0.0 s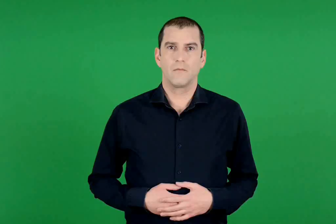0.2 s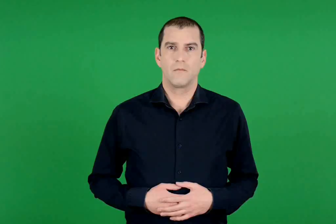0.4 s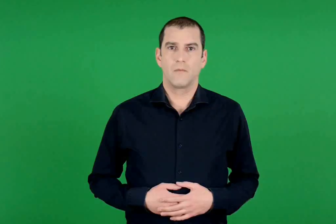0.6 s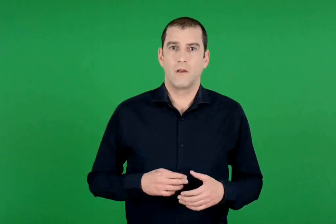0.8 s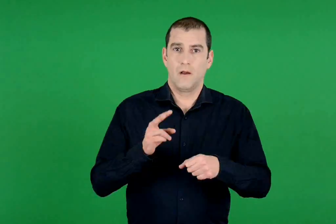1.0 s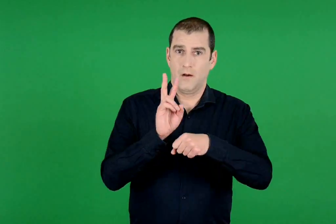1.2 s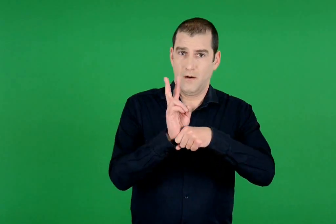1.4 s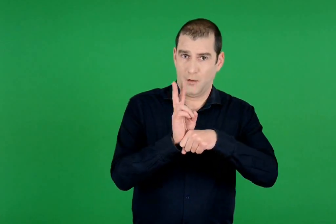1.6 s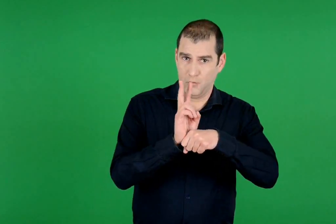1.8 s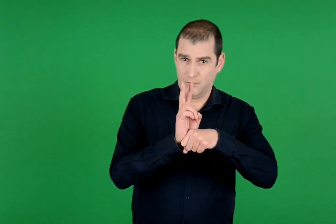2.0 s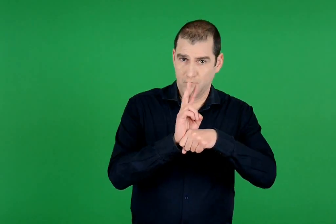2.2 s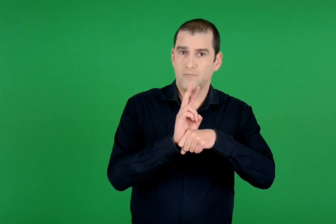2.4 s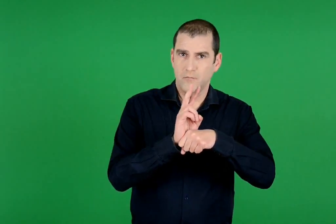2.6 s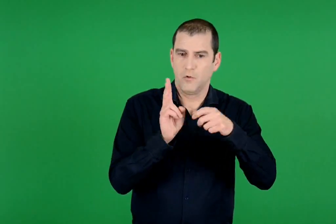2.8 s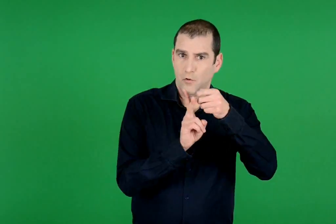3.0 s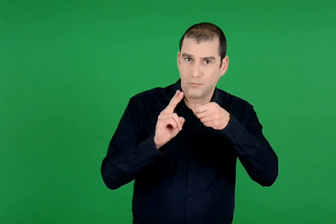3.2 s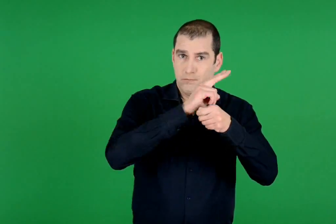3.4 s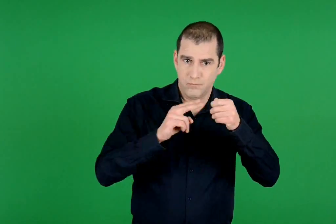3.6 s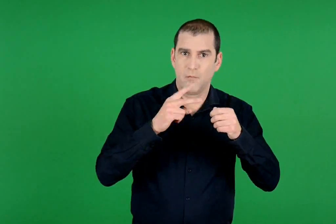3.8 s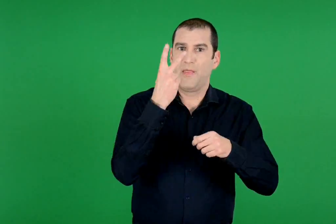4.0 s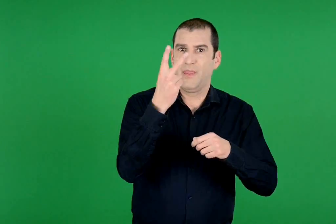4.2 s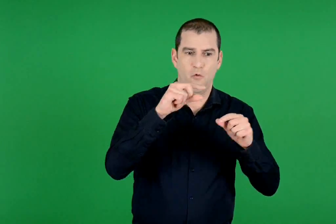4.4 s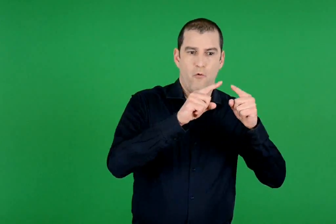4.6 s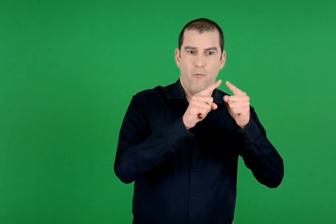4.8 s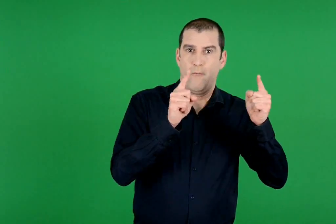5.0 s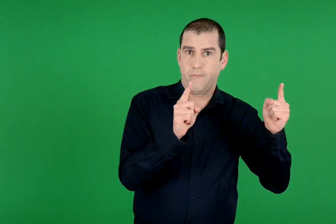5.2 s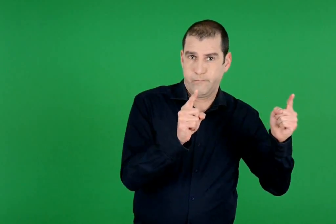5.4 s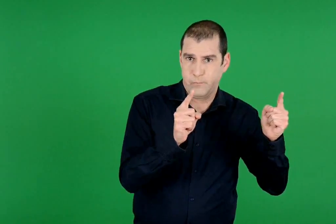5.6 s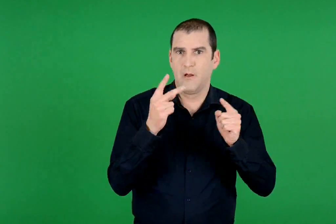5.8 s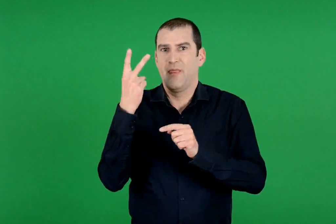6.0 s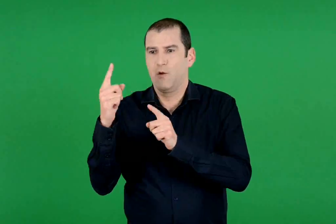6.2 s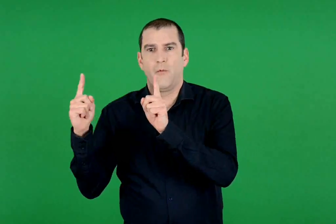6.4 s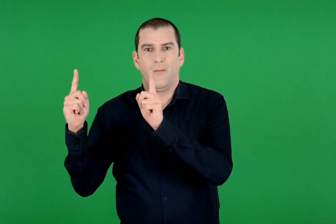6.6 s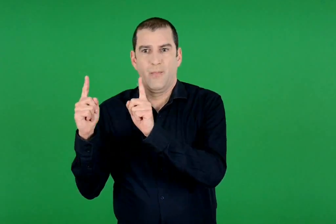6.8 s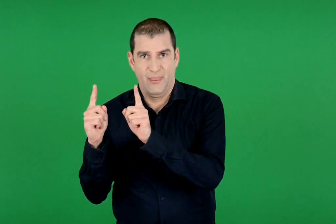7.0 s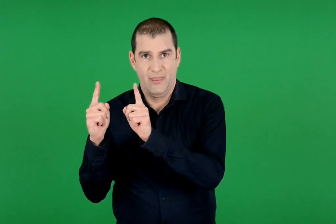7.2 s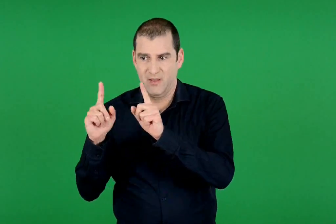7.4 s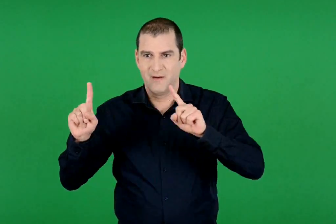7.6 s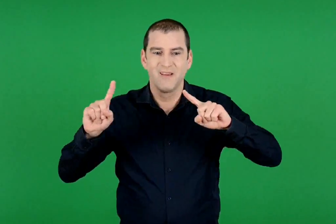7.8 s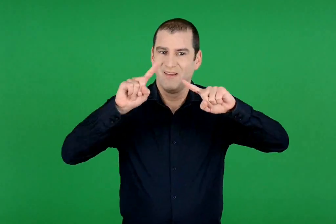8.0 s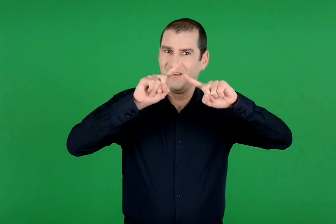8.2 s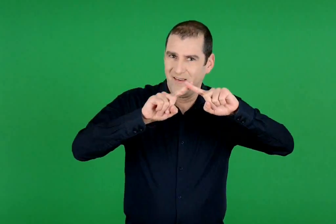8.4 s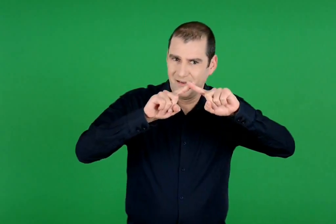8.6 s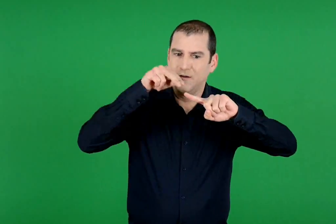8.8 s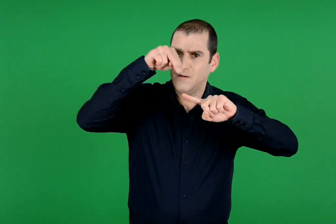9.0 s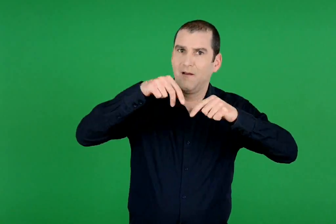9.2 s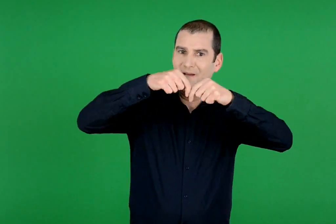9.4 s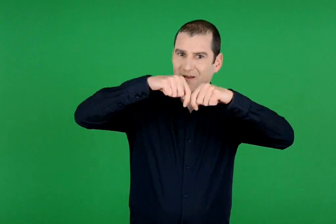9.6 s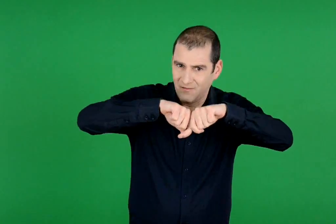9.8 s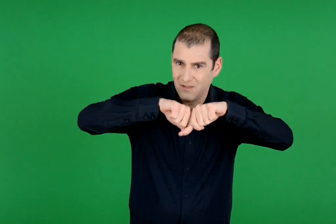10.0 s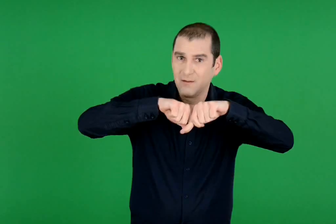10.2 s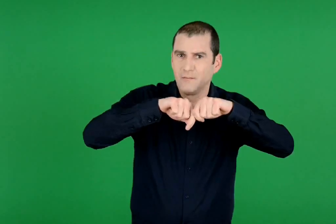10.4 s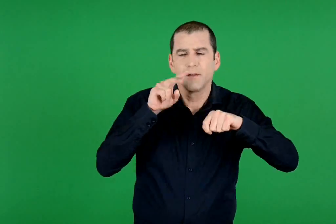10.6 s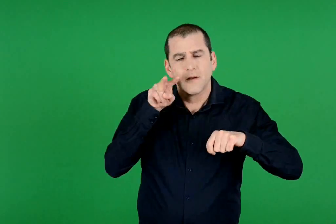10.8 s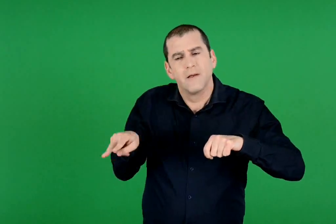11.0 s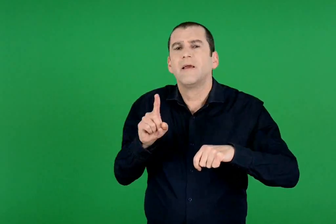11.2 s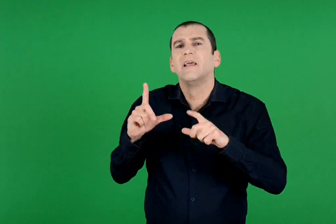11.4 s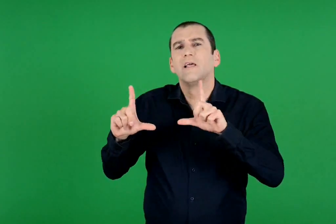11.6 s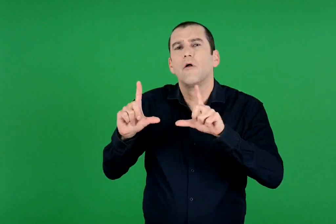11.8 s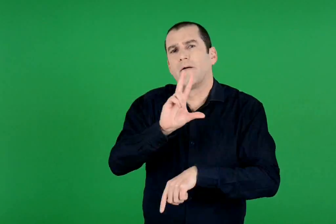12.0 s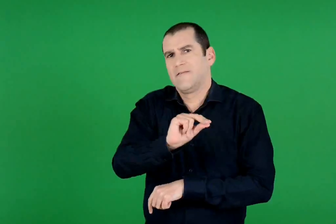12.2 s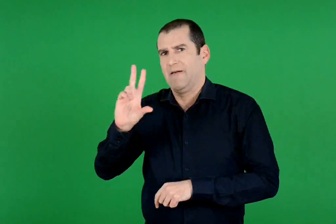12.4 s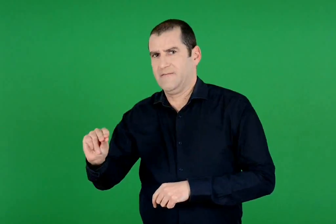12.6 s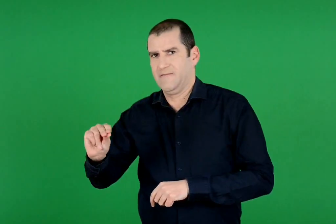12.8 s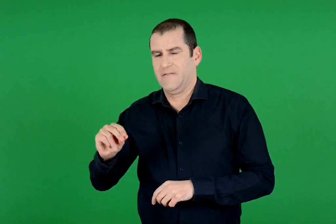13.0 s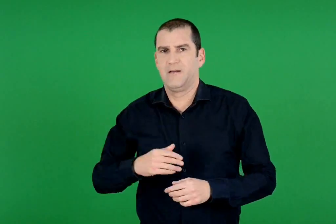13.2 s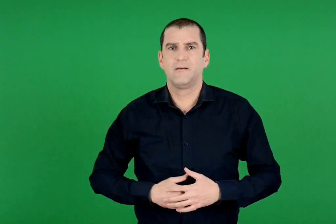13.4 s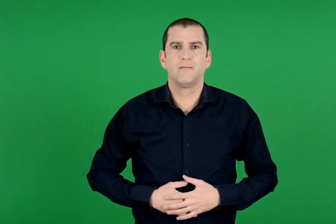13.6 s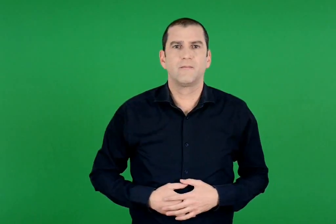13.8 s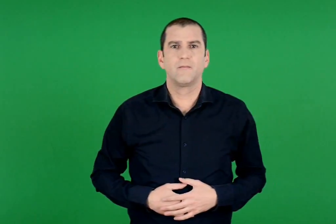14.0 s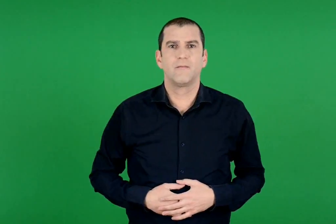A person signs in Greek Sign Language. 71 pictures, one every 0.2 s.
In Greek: κόψτε δύο ζευγάρια ίσων λωρίδων από χαρτόνι και ενώστε τις άκρες τους με διπλόκαρφα , όπως φαίνεται στην εικόνα
